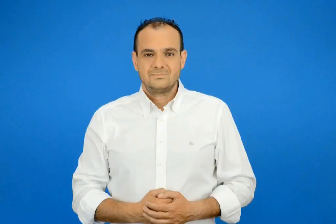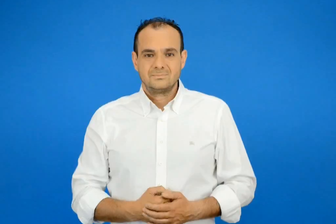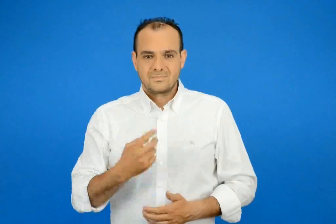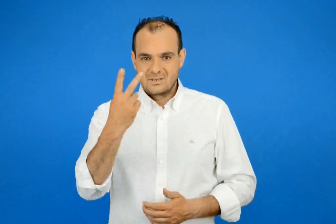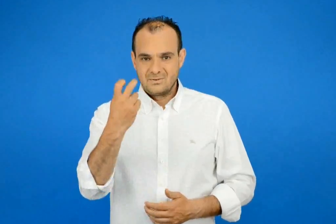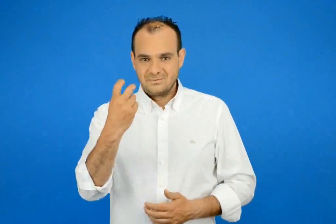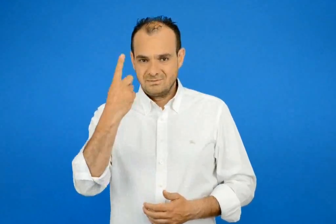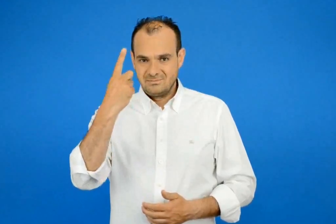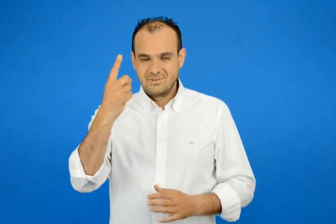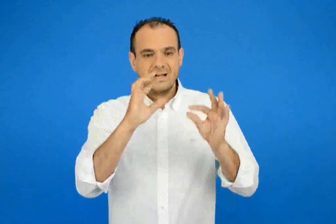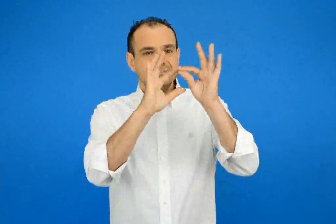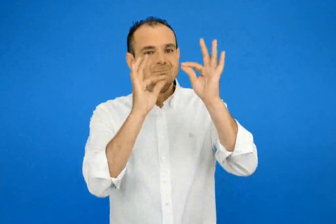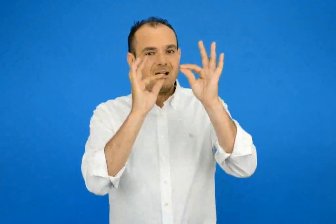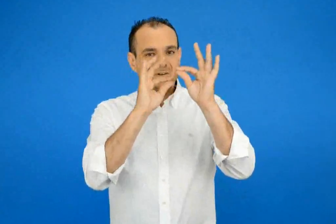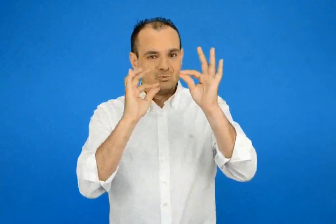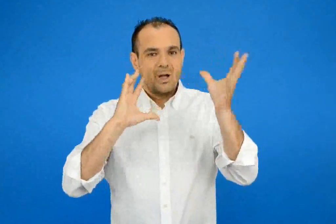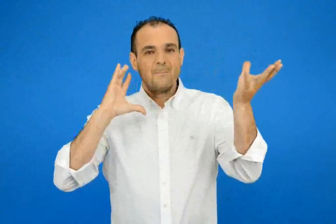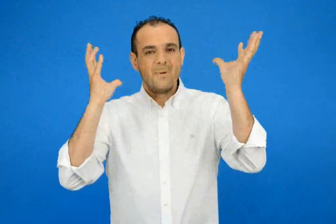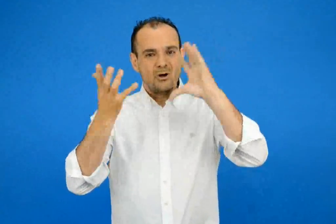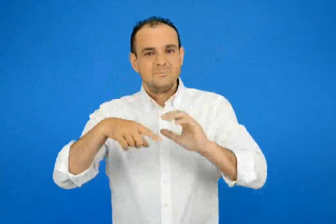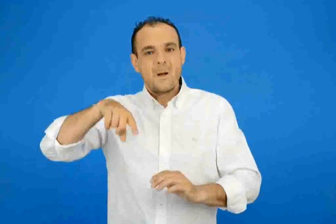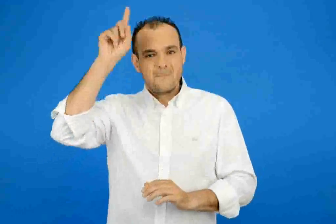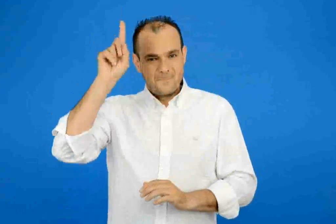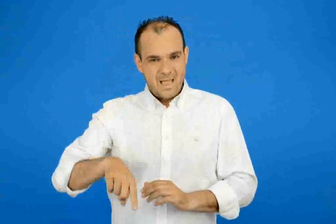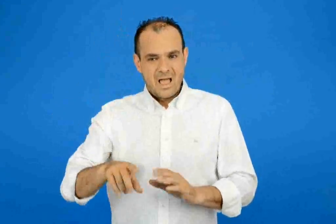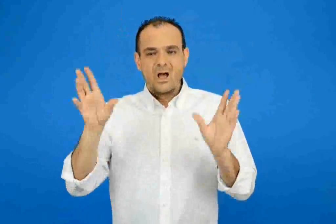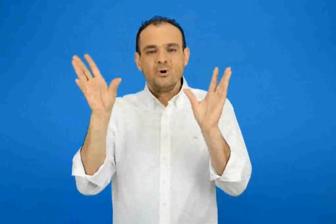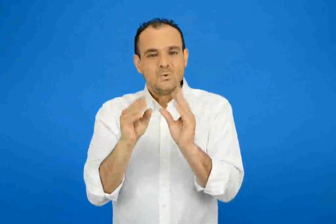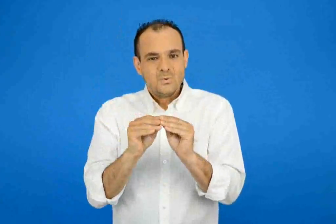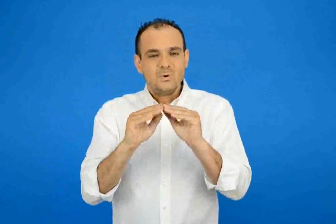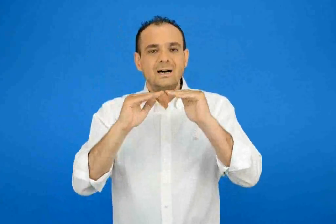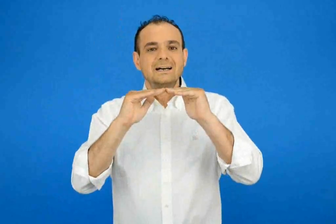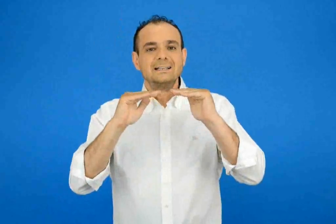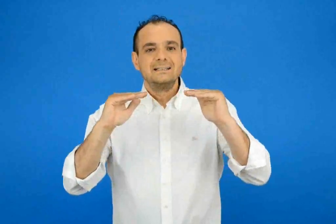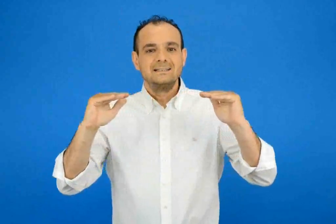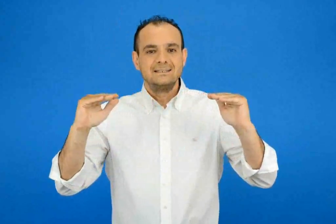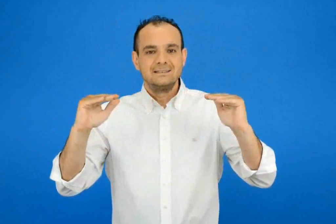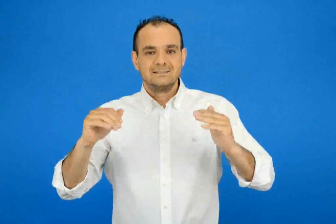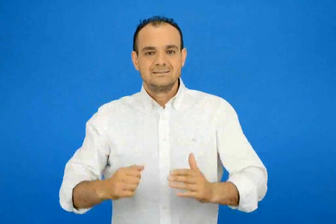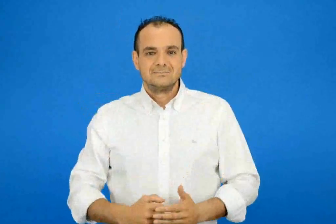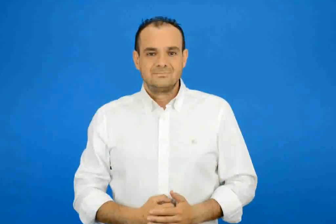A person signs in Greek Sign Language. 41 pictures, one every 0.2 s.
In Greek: 21/9 παγκόσμια ημέρα ειρήνης
